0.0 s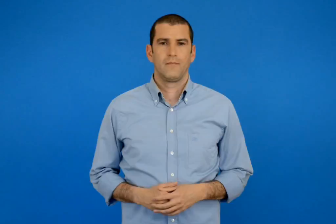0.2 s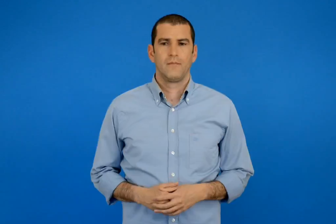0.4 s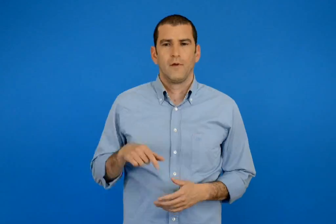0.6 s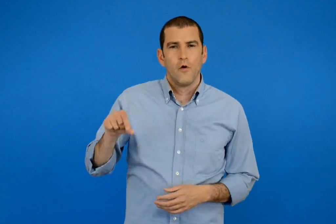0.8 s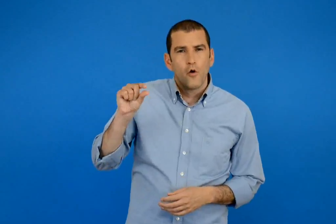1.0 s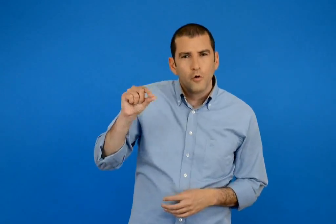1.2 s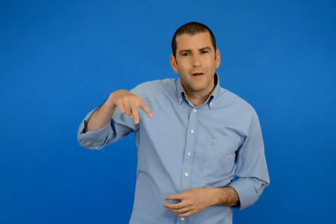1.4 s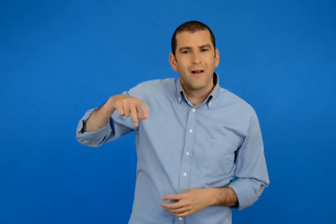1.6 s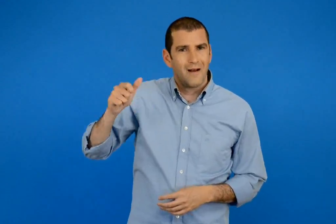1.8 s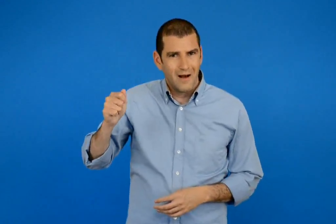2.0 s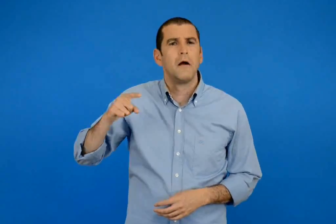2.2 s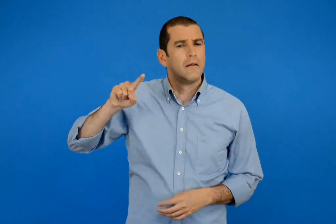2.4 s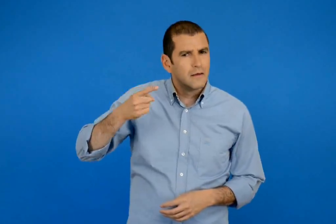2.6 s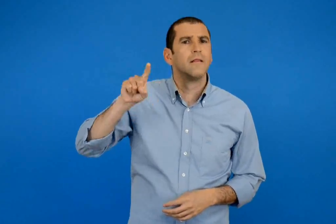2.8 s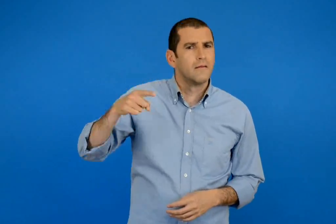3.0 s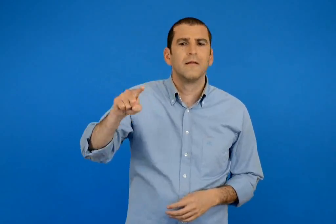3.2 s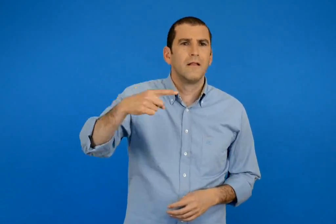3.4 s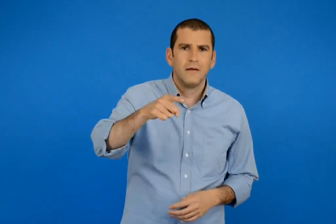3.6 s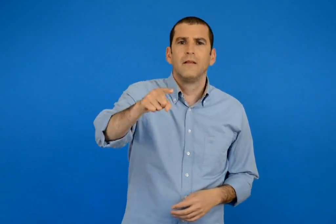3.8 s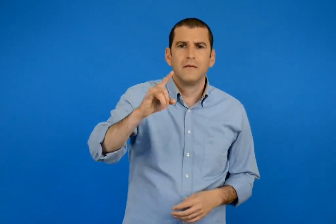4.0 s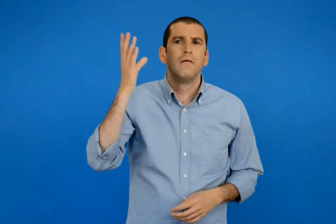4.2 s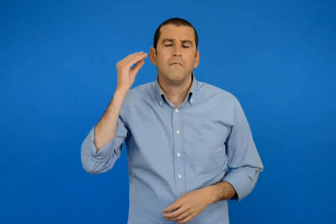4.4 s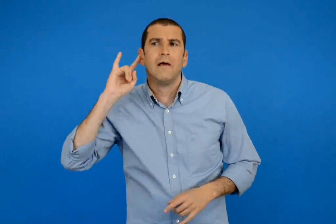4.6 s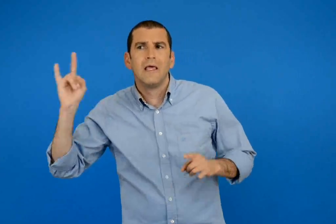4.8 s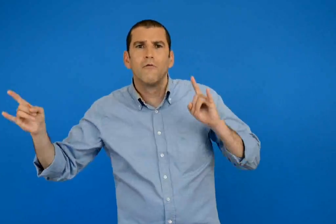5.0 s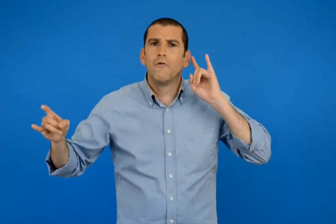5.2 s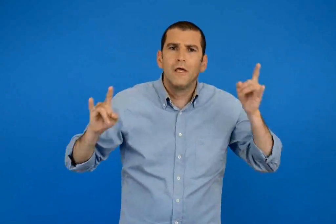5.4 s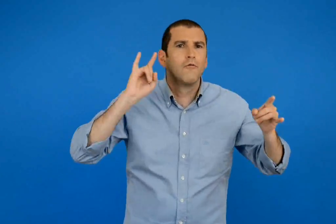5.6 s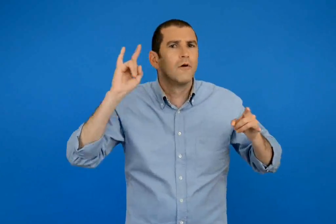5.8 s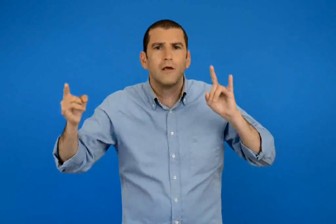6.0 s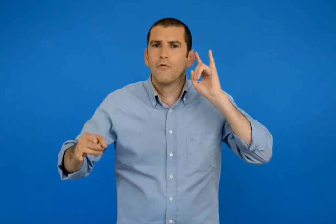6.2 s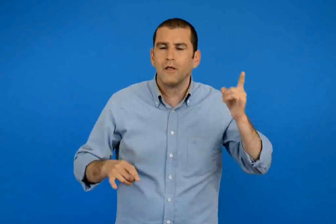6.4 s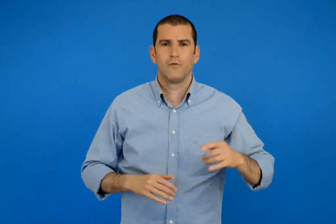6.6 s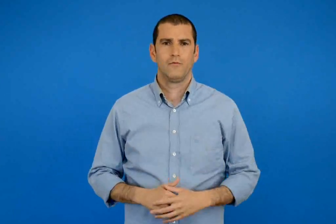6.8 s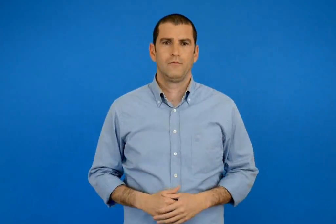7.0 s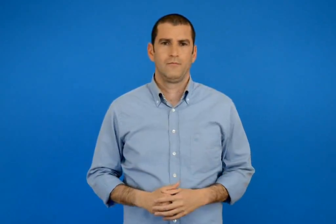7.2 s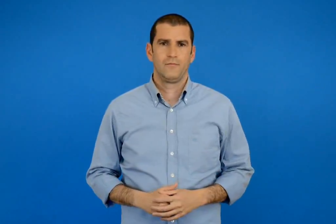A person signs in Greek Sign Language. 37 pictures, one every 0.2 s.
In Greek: και το ταξίδι της νότας λα συνεχίστηκε στον κόσμο των ήχων
